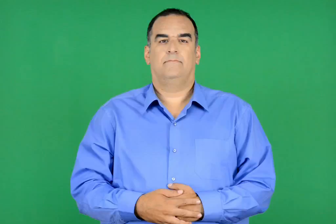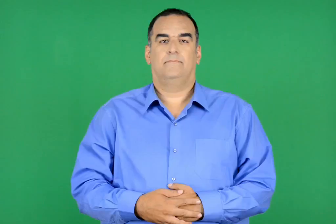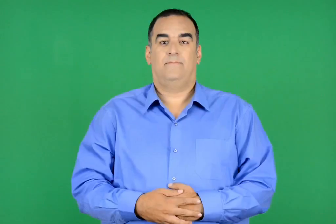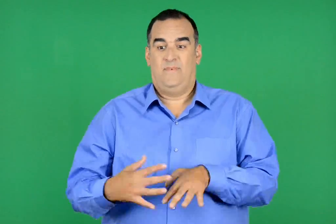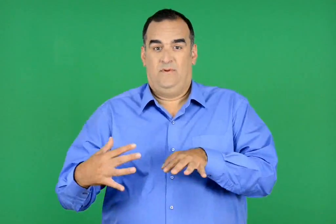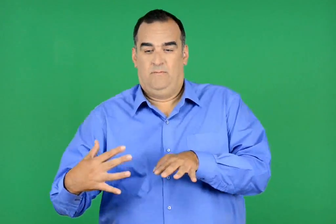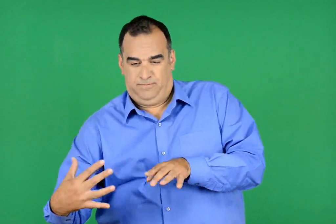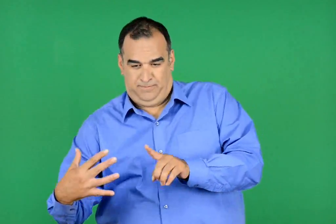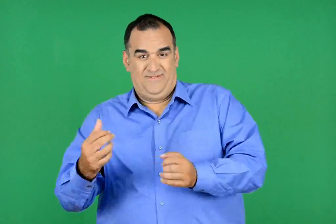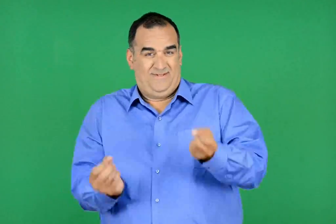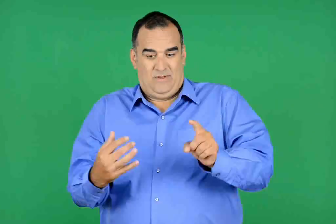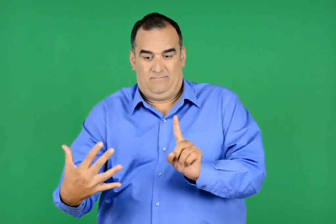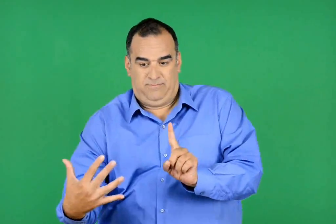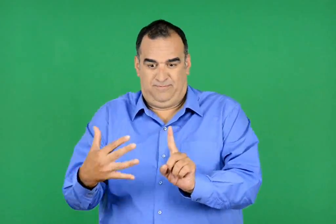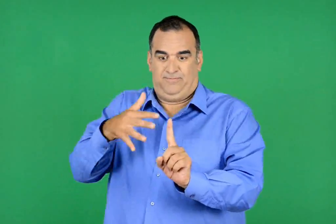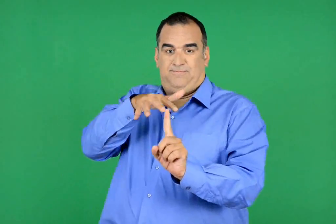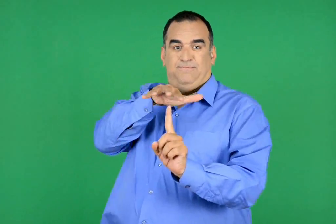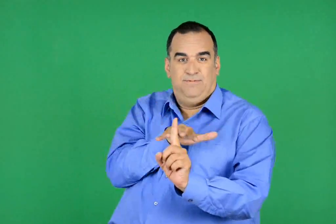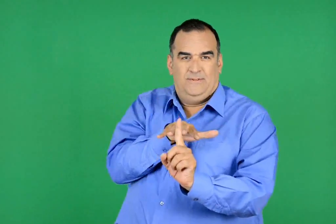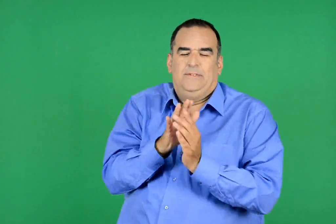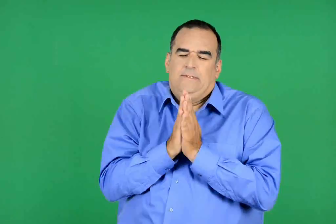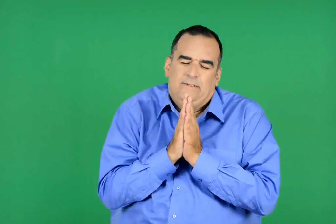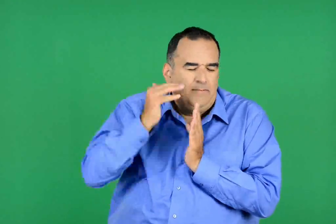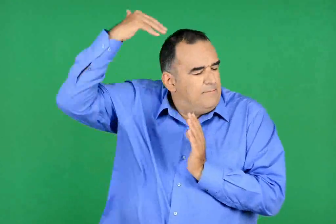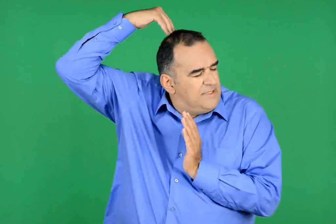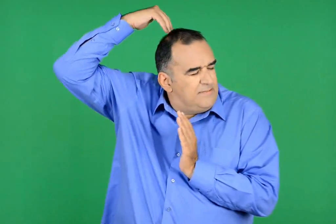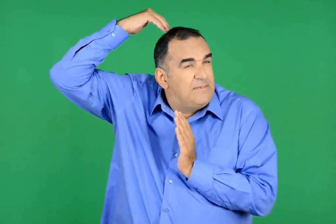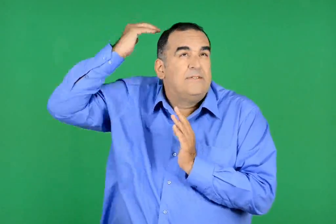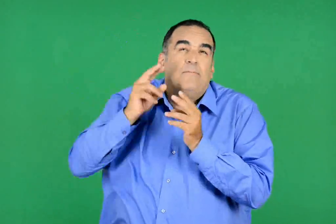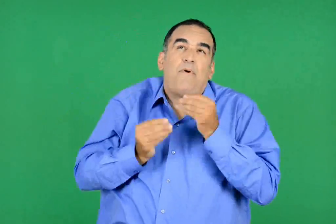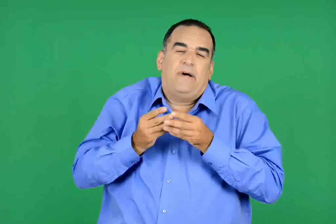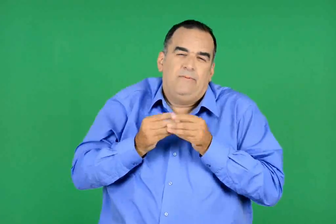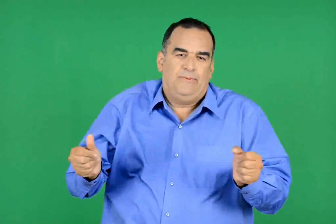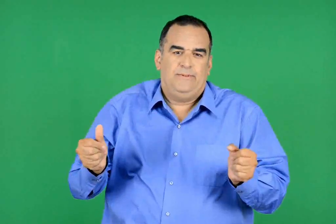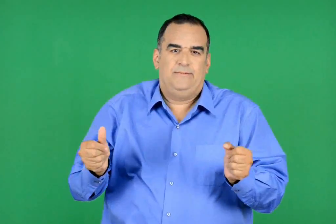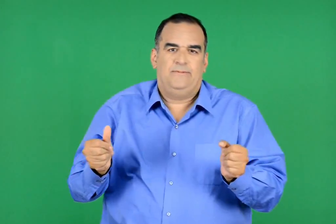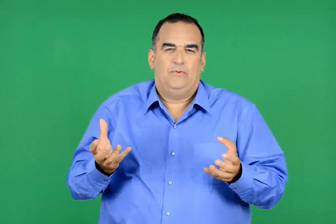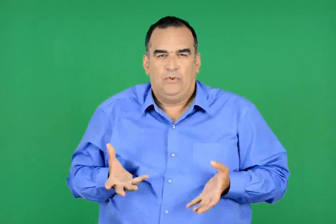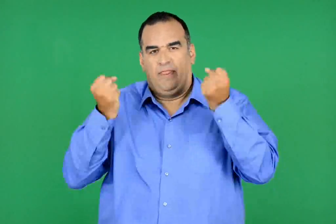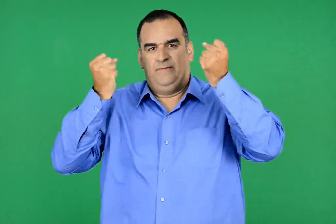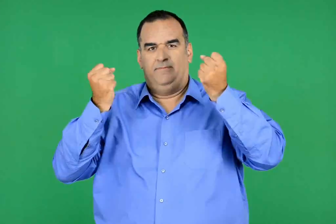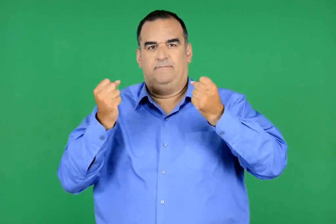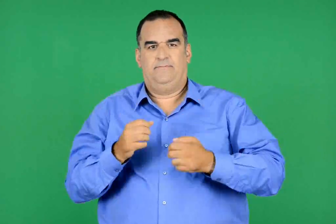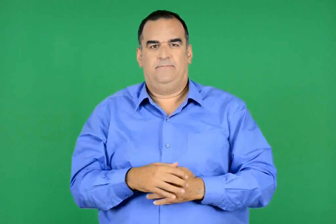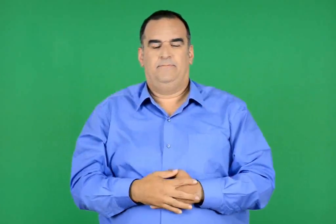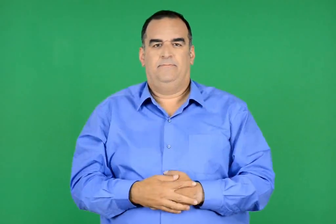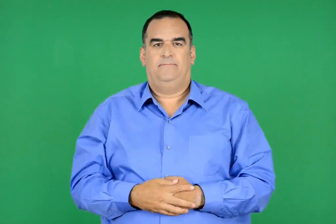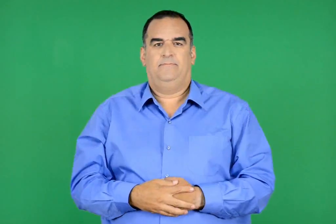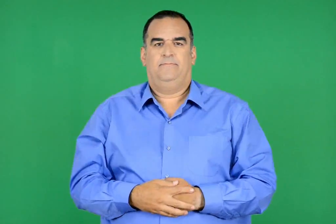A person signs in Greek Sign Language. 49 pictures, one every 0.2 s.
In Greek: μαζεύονται κι αυτοί ολόγυρα στον τιμονιέρη κι από µέσα τους παρακαλούν τους θεούς να τους γλιτώσουν από τούτα τα θεριά
